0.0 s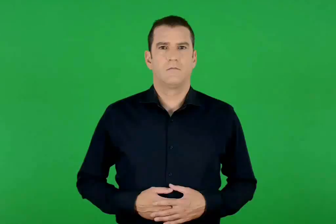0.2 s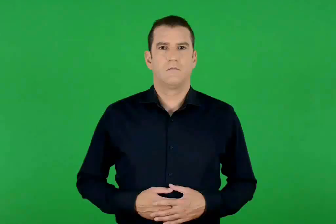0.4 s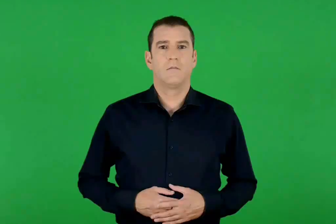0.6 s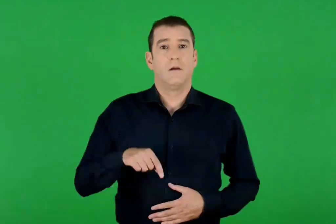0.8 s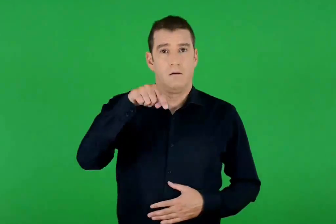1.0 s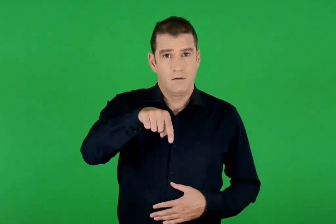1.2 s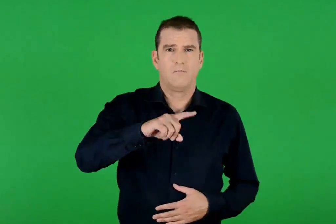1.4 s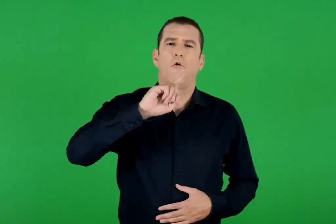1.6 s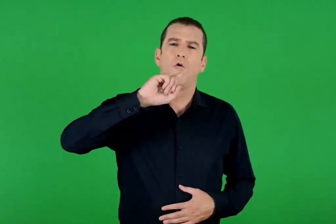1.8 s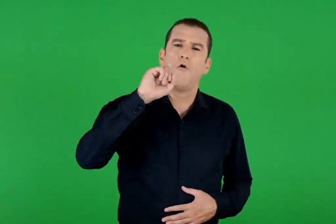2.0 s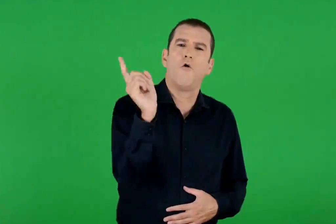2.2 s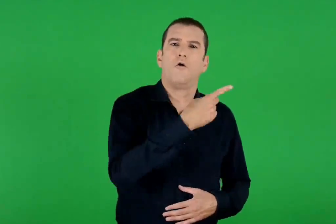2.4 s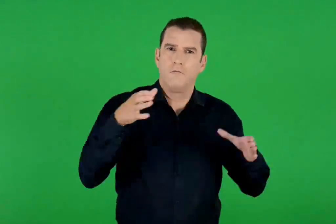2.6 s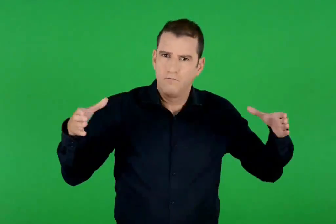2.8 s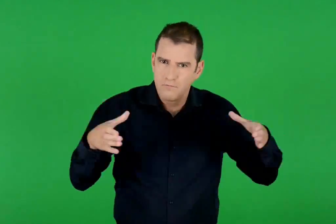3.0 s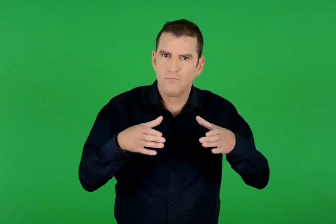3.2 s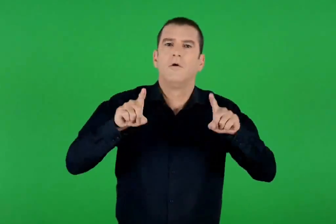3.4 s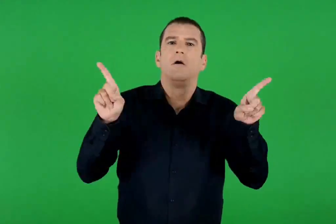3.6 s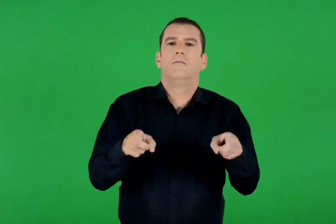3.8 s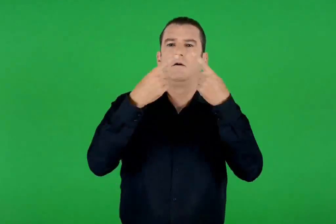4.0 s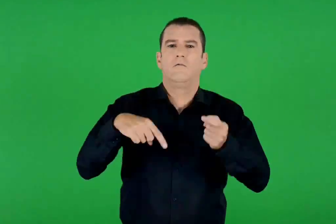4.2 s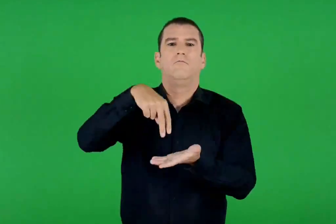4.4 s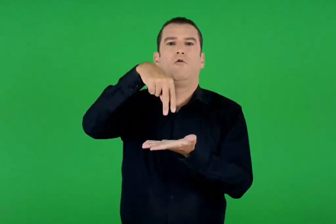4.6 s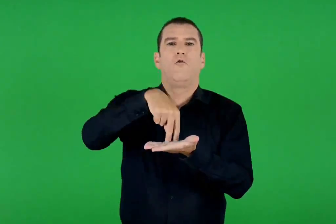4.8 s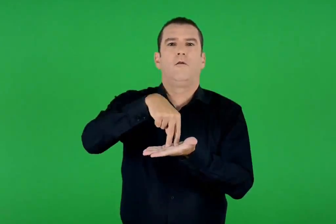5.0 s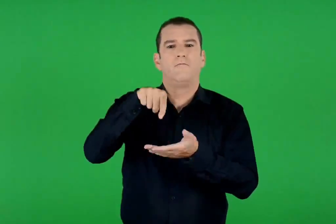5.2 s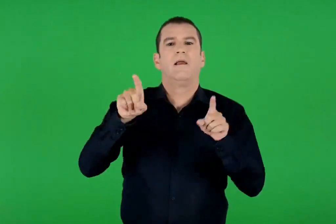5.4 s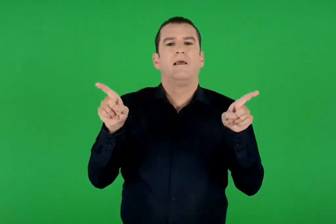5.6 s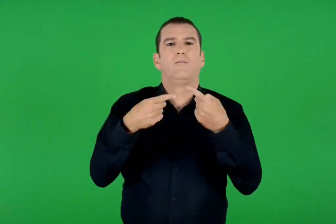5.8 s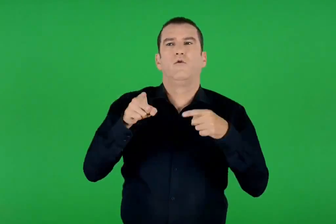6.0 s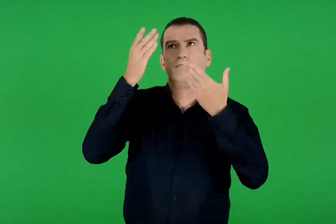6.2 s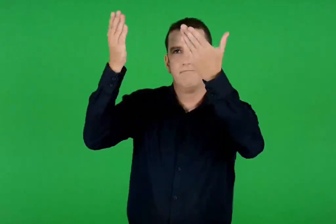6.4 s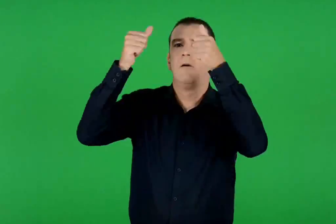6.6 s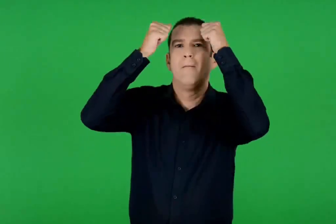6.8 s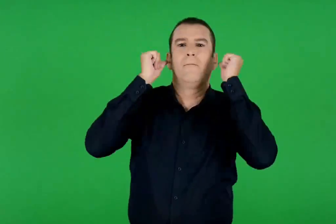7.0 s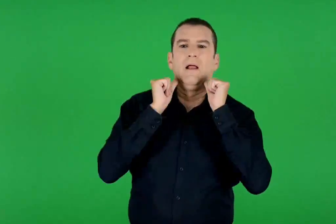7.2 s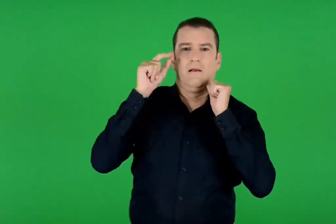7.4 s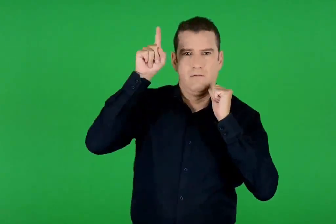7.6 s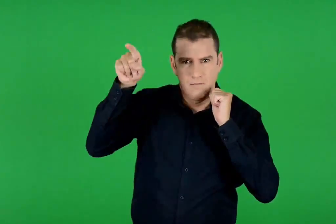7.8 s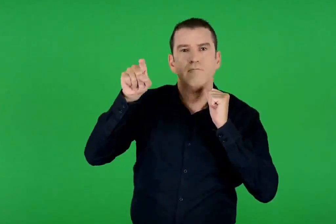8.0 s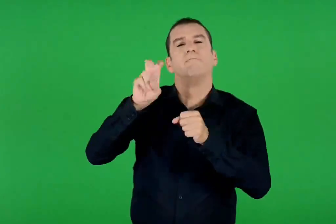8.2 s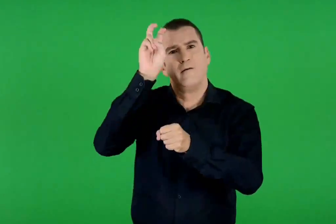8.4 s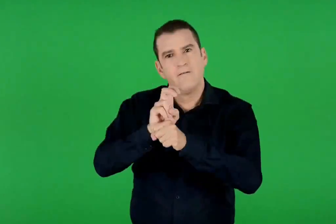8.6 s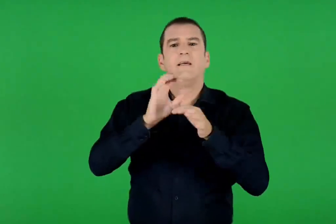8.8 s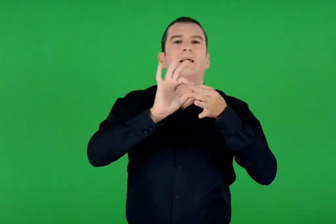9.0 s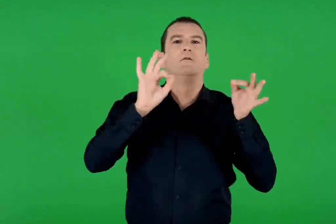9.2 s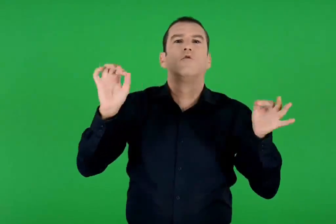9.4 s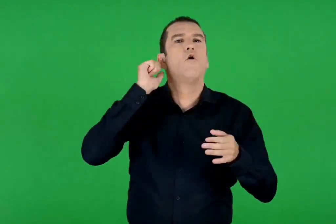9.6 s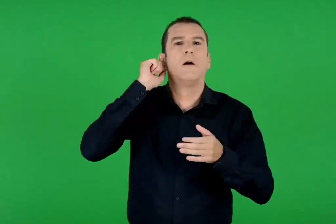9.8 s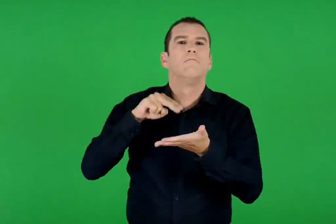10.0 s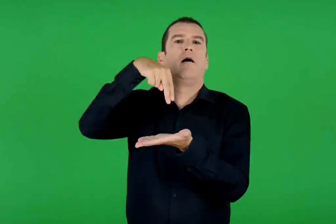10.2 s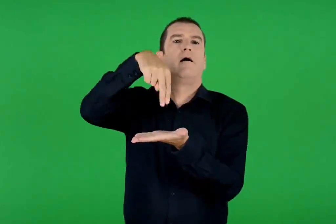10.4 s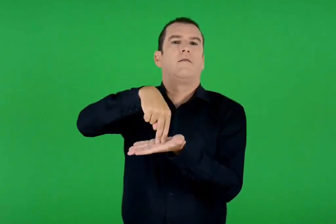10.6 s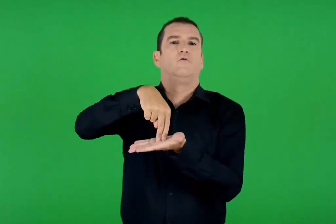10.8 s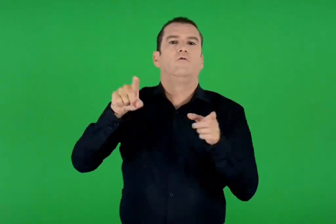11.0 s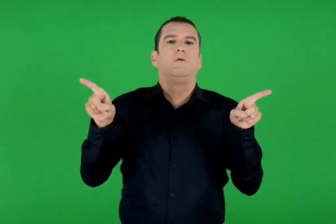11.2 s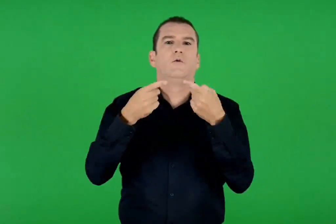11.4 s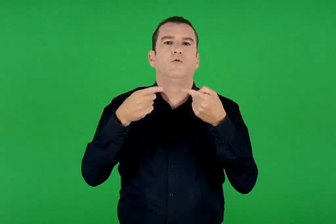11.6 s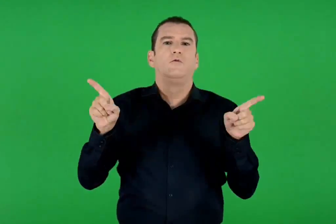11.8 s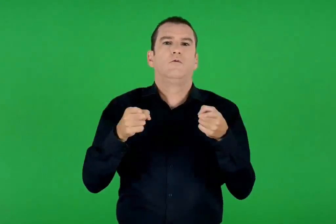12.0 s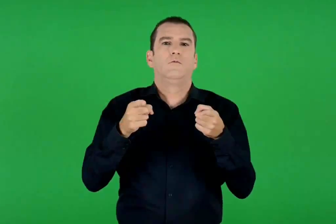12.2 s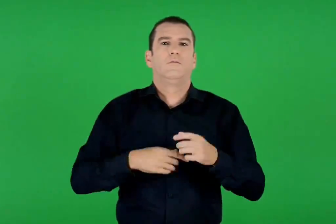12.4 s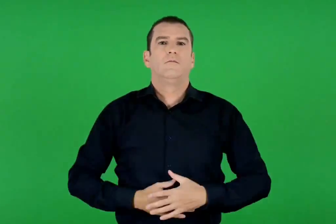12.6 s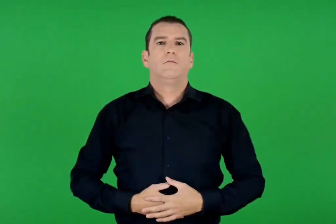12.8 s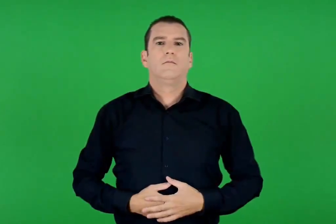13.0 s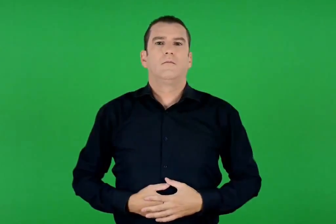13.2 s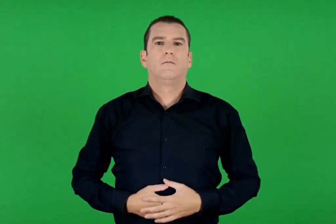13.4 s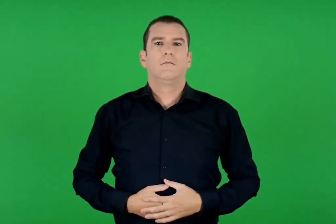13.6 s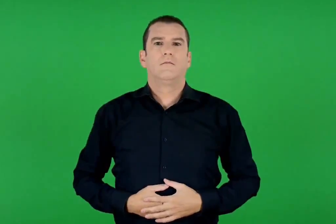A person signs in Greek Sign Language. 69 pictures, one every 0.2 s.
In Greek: εκεί όλοι μαζί έψαλλαν όρθιοι τον ύμνο στην παναγία , που έμεινε στην ιστορία με το όνομα ακάθιστος ύμνος
